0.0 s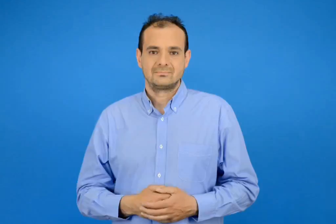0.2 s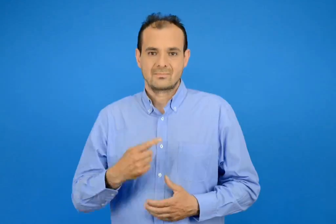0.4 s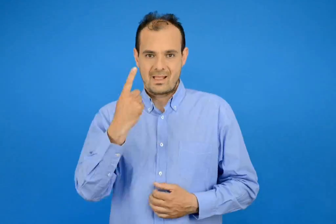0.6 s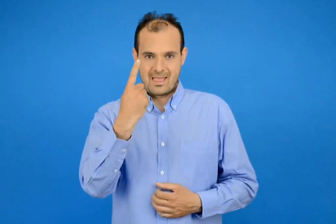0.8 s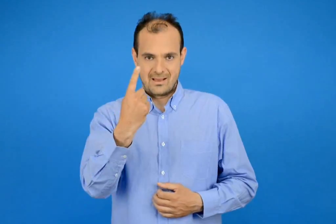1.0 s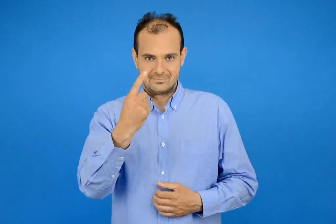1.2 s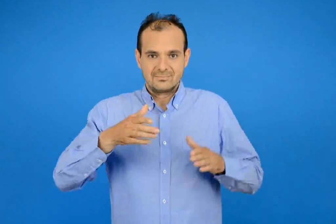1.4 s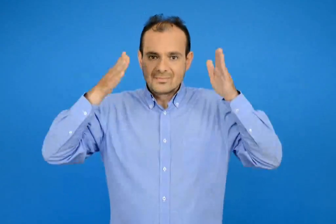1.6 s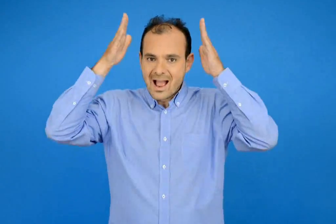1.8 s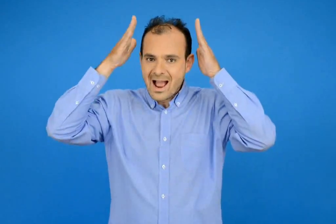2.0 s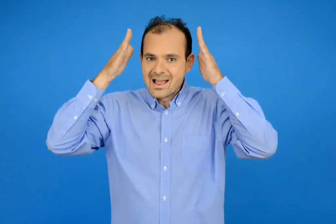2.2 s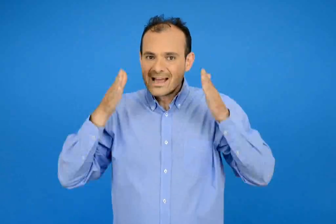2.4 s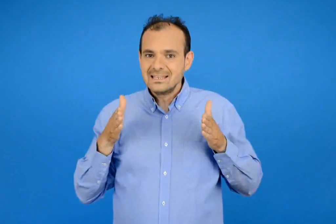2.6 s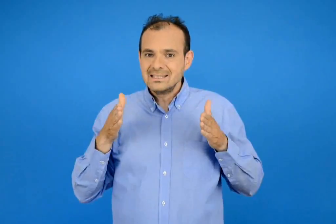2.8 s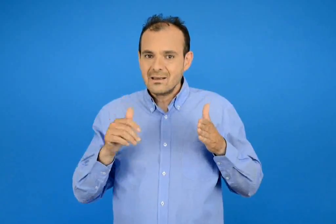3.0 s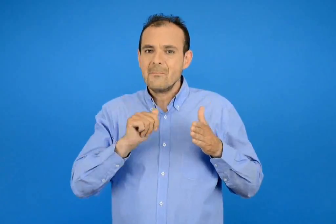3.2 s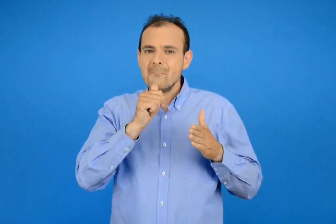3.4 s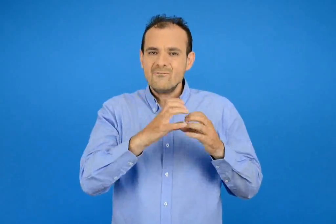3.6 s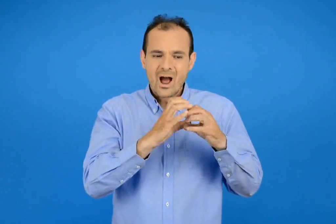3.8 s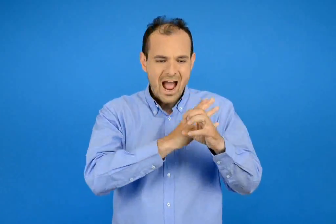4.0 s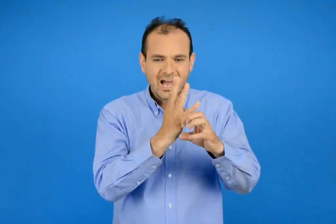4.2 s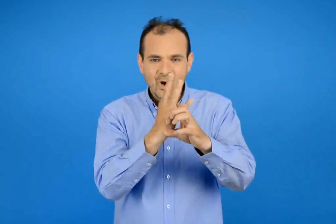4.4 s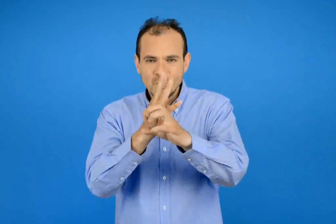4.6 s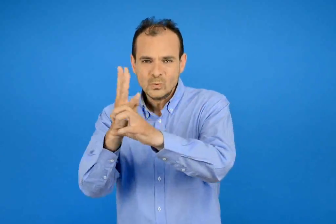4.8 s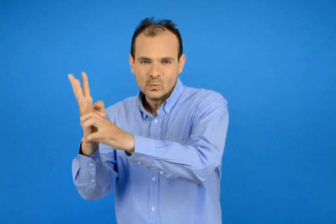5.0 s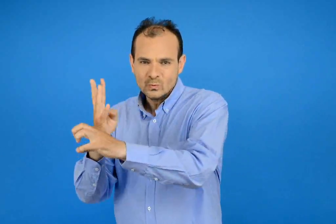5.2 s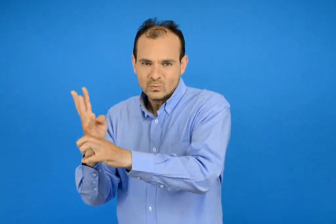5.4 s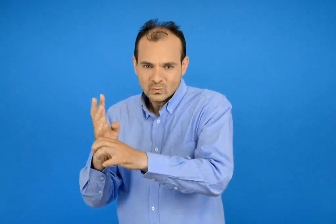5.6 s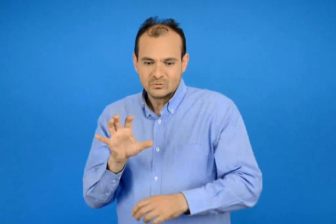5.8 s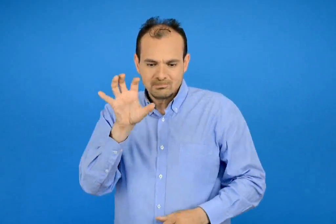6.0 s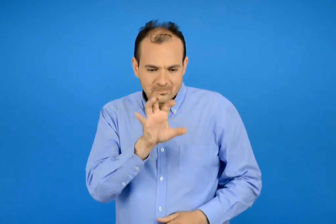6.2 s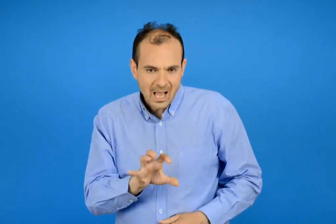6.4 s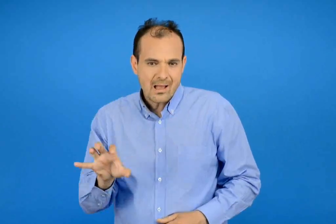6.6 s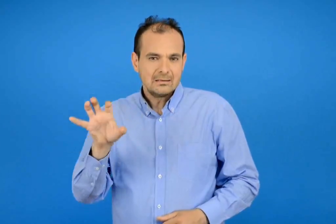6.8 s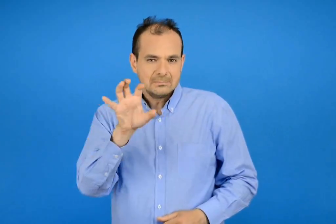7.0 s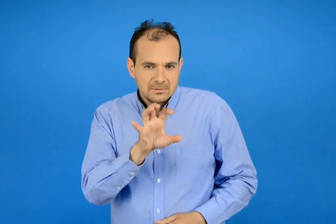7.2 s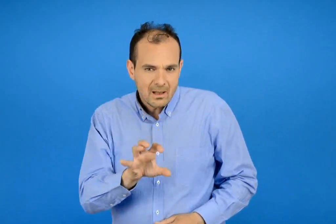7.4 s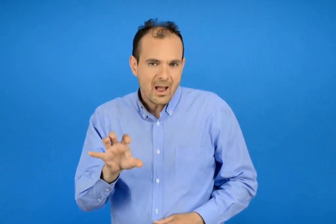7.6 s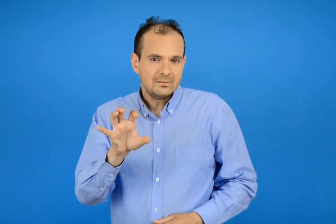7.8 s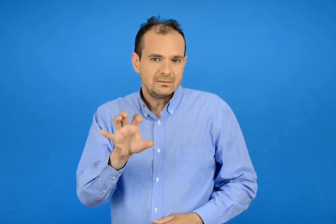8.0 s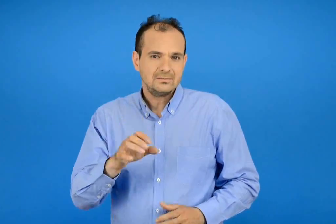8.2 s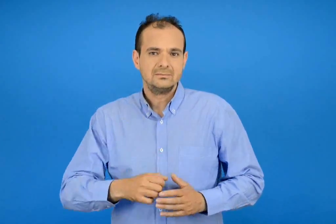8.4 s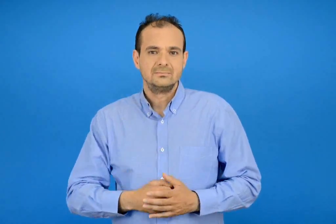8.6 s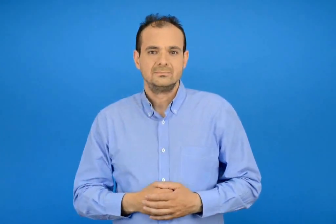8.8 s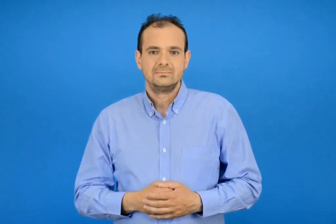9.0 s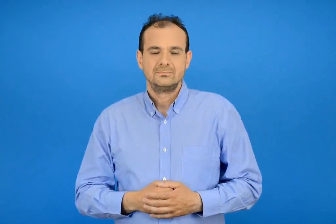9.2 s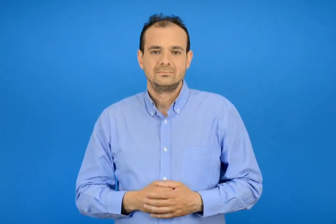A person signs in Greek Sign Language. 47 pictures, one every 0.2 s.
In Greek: 1 η αγγελική ψάχνει για αχινούς
